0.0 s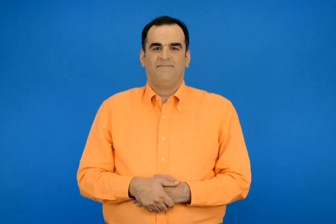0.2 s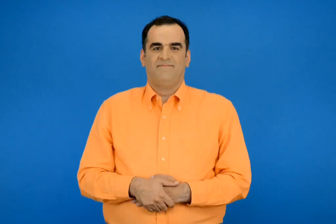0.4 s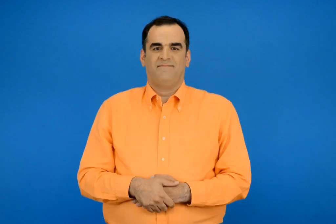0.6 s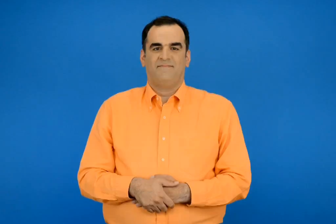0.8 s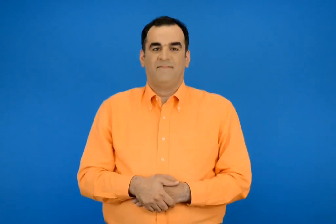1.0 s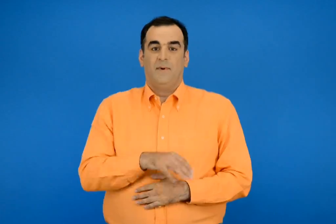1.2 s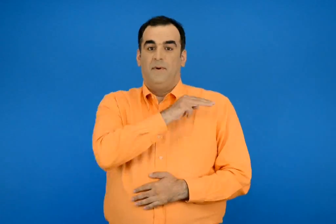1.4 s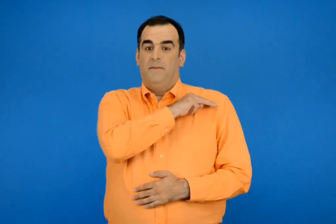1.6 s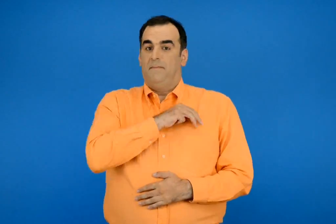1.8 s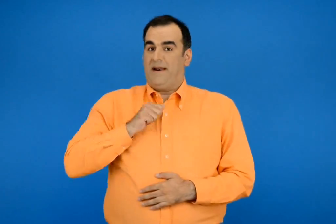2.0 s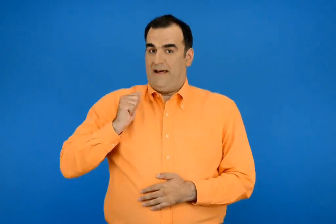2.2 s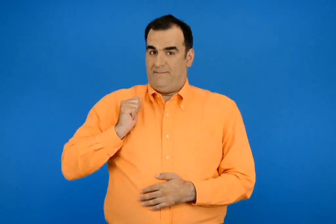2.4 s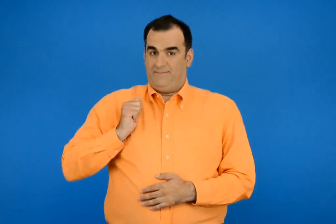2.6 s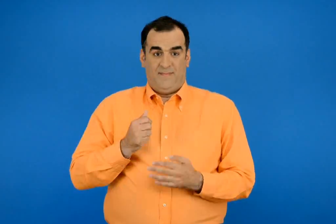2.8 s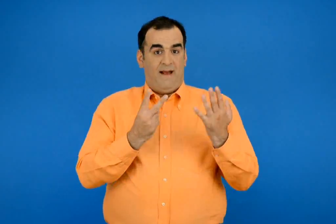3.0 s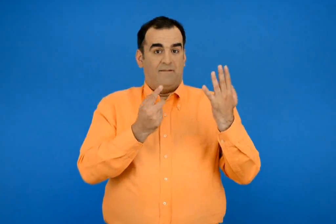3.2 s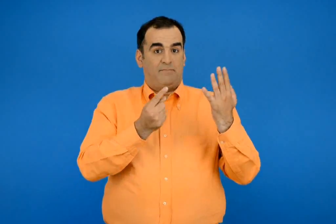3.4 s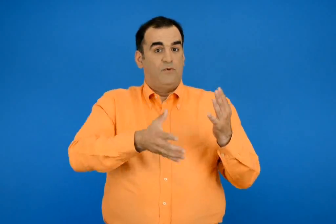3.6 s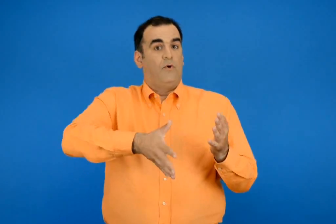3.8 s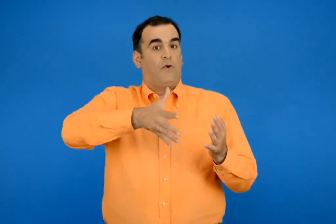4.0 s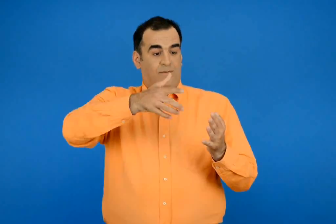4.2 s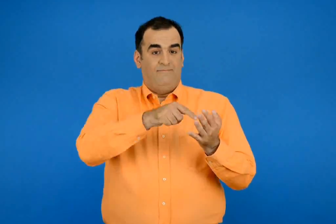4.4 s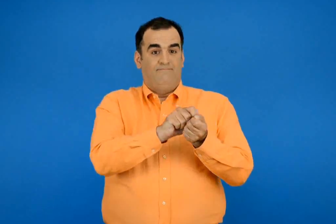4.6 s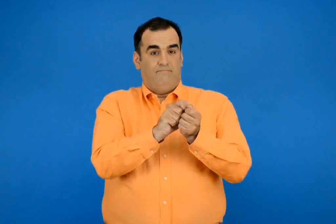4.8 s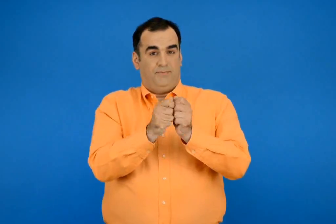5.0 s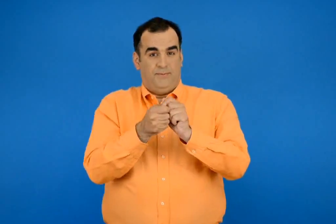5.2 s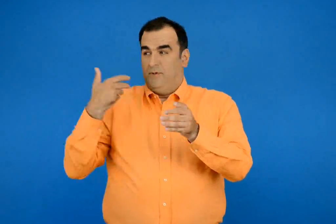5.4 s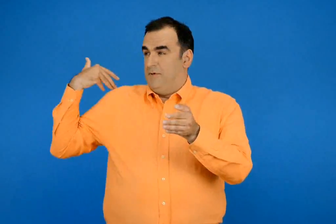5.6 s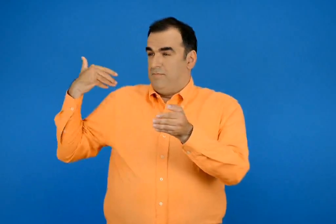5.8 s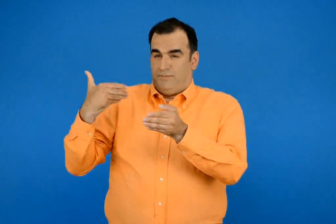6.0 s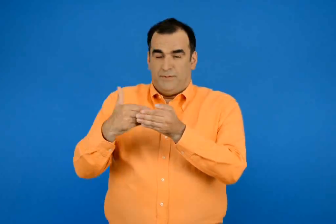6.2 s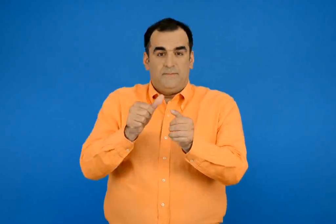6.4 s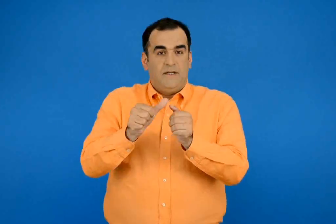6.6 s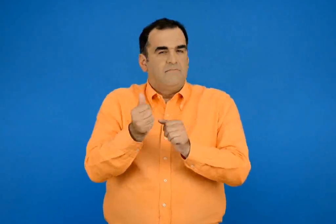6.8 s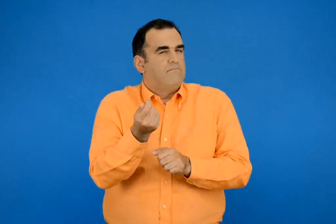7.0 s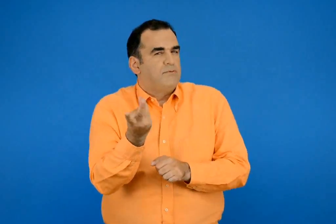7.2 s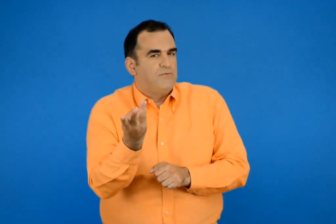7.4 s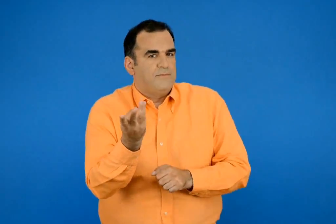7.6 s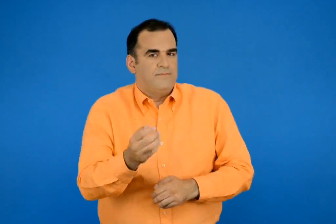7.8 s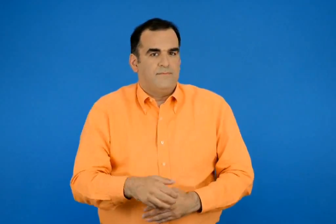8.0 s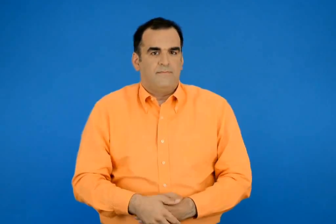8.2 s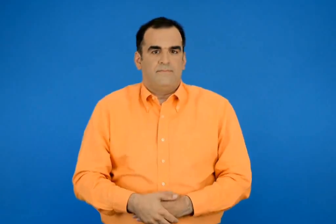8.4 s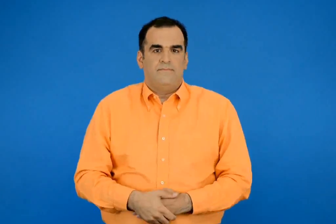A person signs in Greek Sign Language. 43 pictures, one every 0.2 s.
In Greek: η μαριλένα είναι εφτάμιση χρονών πόσους μήνες έχει ζήσει ;
